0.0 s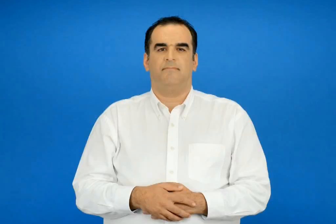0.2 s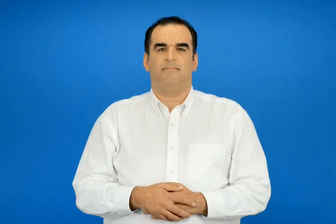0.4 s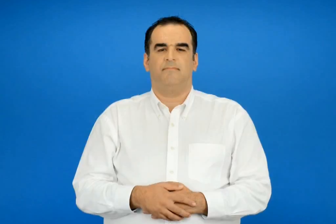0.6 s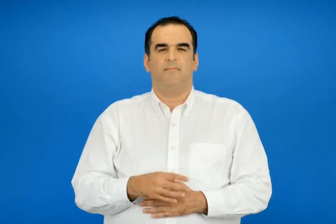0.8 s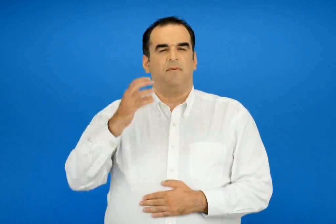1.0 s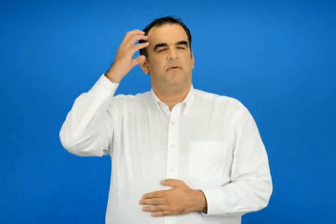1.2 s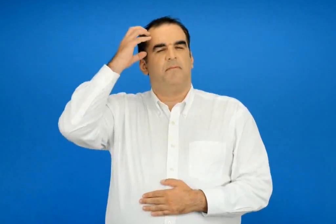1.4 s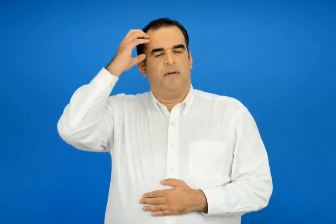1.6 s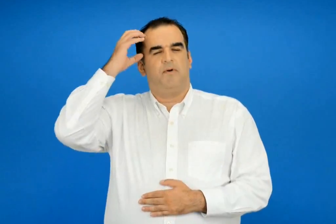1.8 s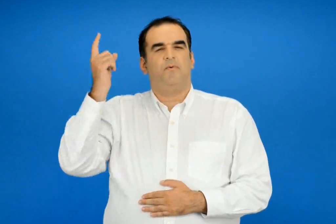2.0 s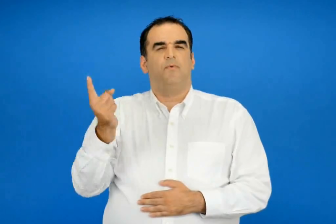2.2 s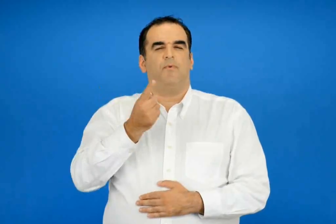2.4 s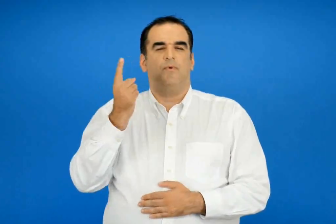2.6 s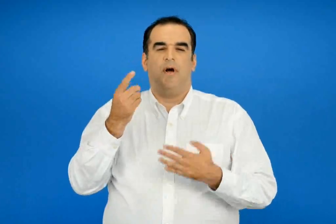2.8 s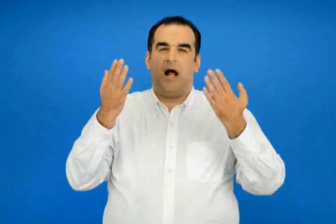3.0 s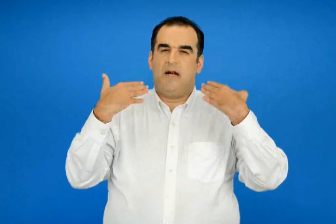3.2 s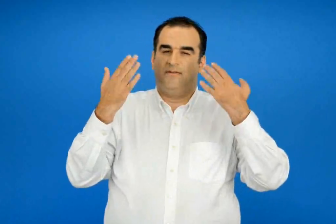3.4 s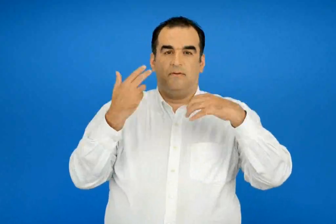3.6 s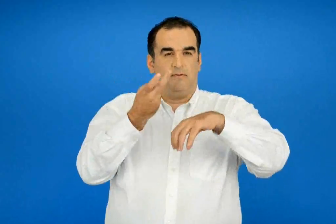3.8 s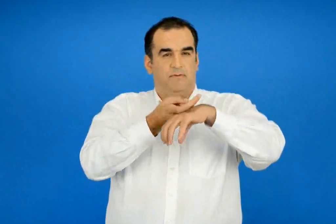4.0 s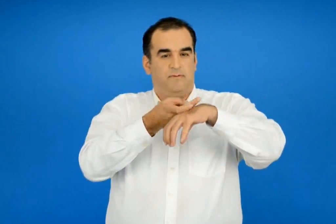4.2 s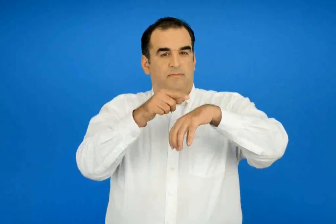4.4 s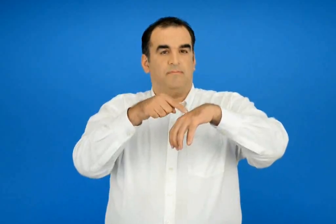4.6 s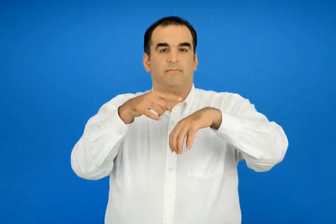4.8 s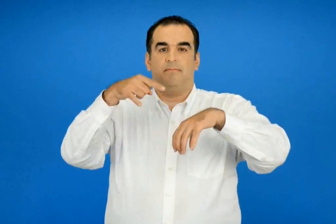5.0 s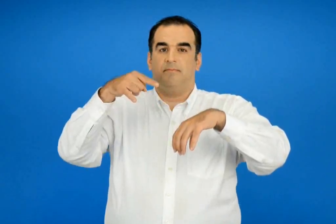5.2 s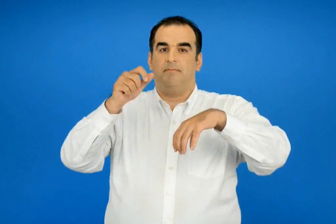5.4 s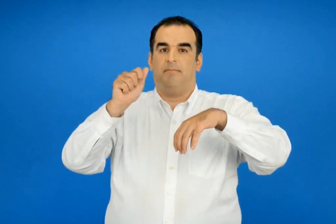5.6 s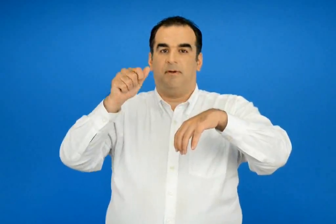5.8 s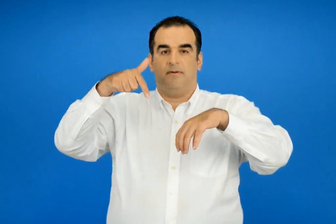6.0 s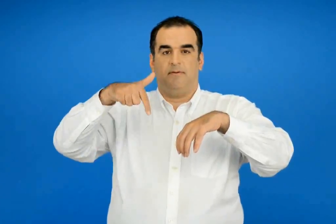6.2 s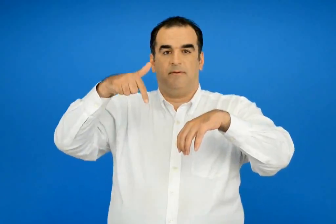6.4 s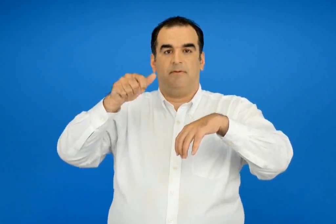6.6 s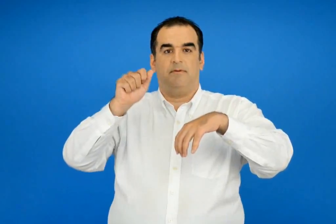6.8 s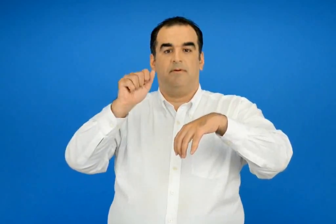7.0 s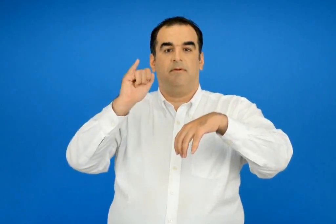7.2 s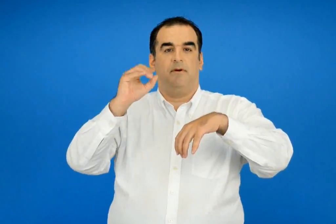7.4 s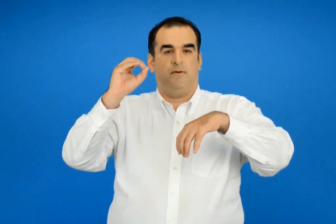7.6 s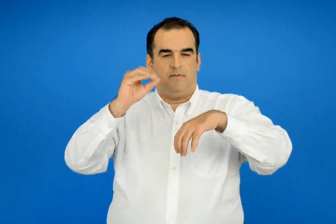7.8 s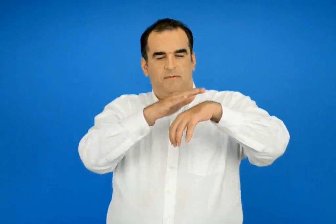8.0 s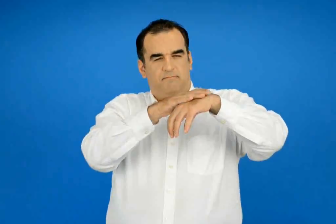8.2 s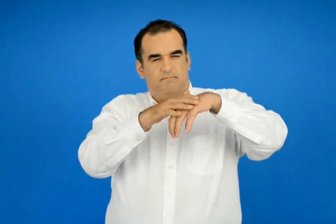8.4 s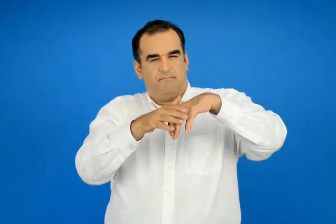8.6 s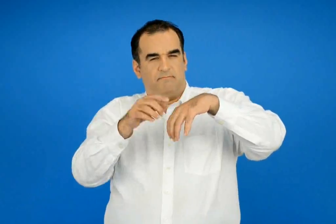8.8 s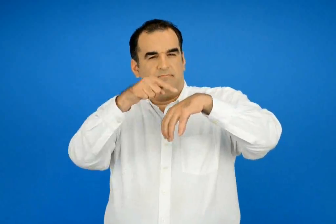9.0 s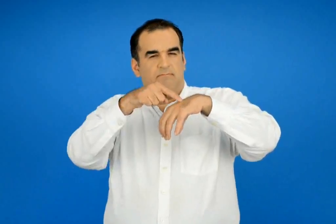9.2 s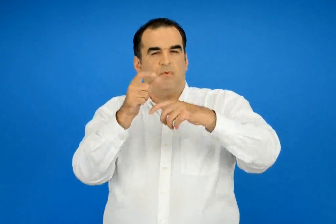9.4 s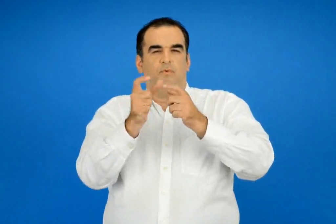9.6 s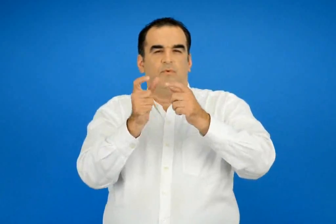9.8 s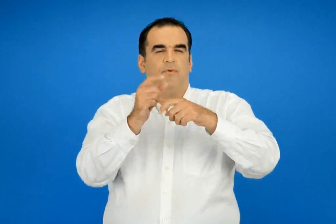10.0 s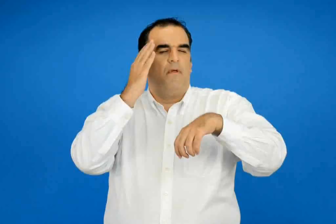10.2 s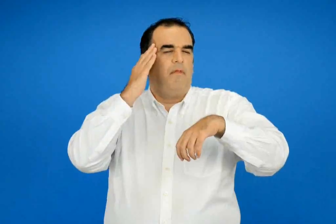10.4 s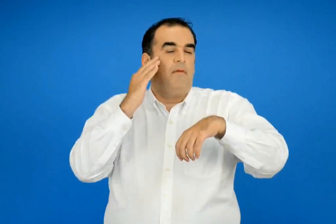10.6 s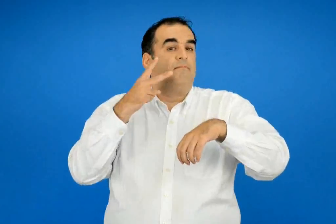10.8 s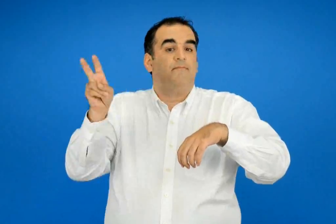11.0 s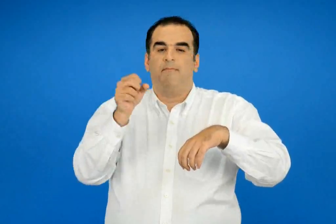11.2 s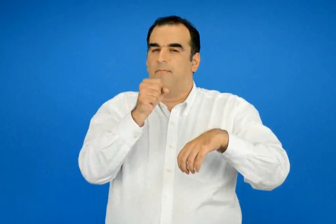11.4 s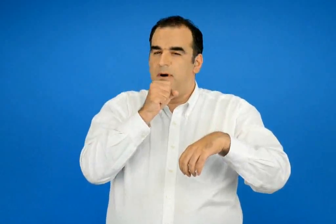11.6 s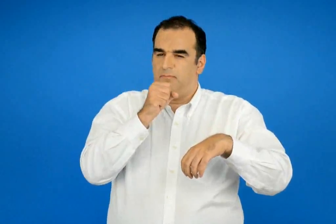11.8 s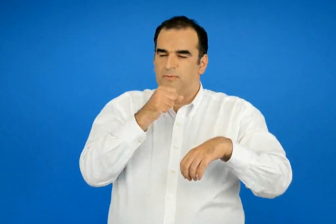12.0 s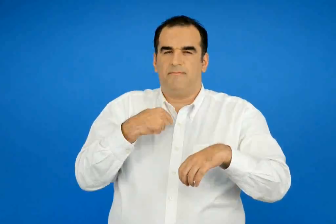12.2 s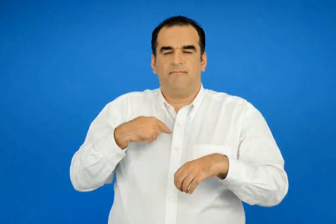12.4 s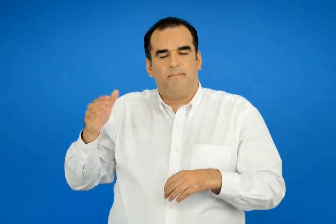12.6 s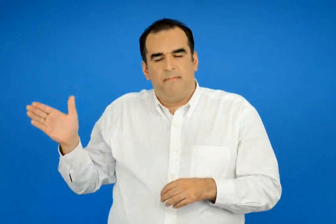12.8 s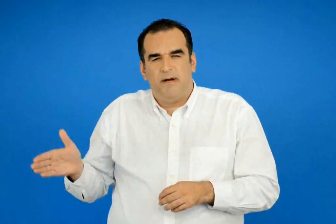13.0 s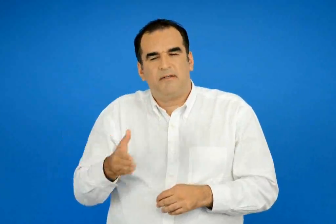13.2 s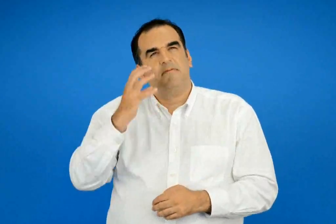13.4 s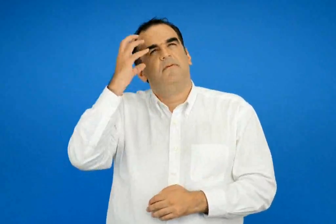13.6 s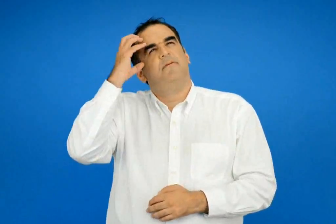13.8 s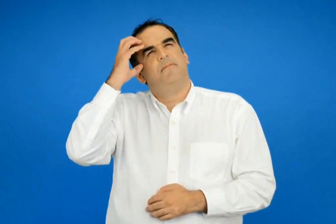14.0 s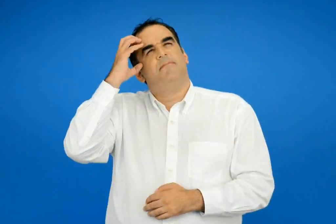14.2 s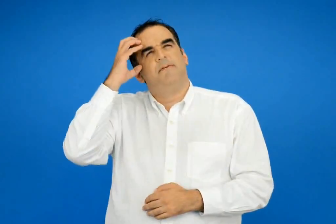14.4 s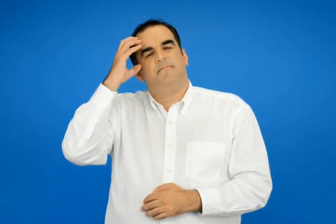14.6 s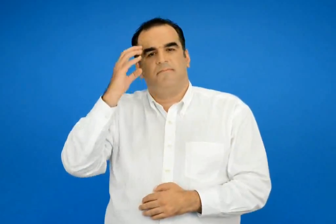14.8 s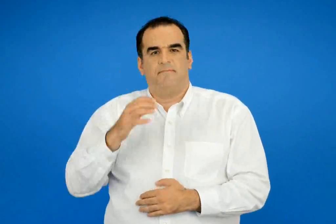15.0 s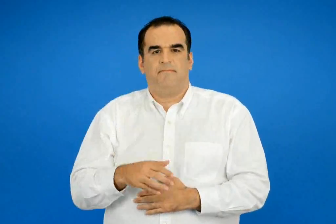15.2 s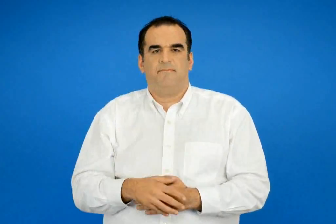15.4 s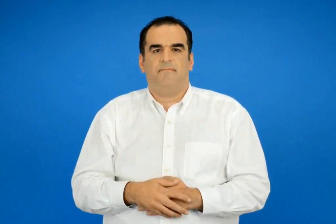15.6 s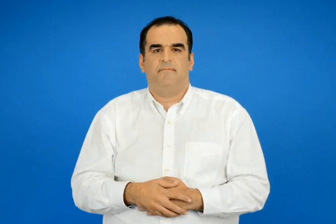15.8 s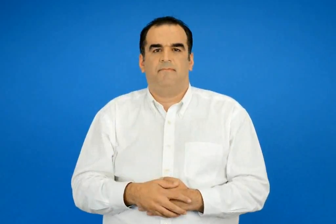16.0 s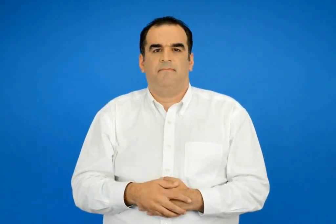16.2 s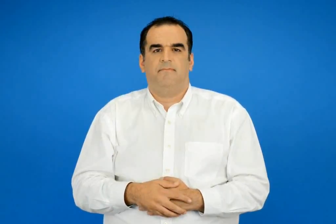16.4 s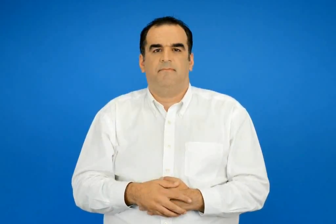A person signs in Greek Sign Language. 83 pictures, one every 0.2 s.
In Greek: θυμάμαι συχνά την άνοιξη που πέρασα στο γραφικό χωριουδάκι του παππού μου στις πλάγιες του ορούς παγγαίου
